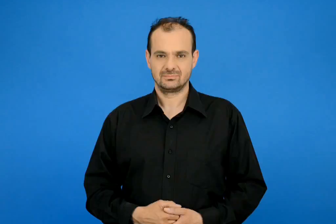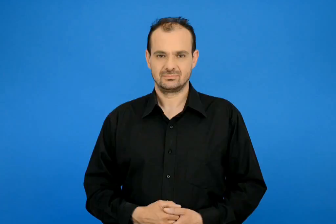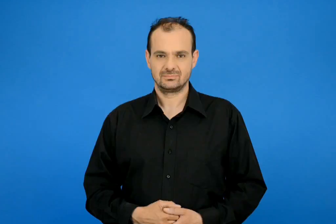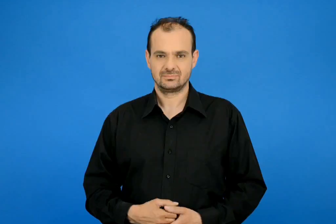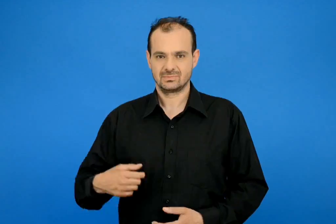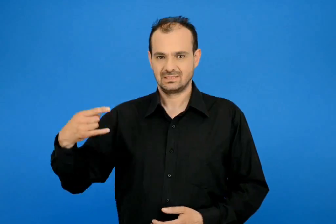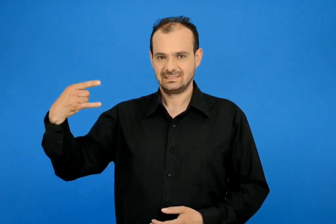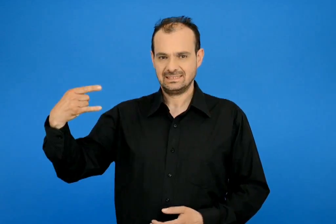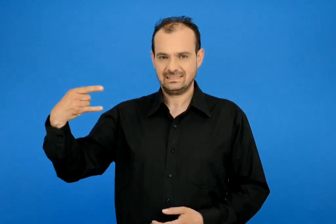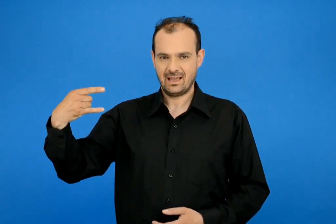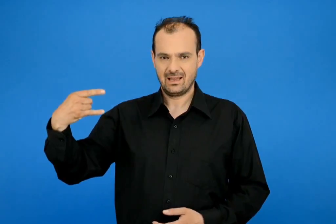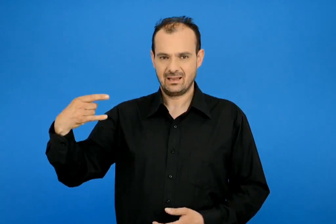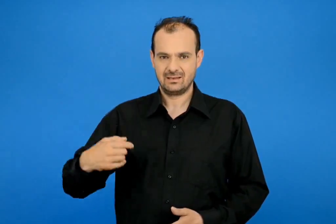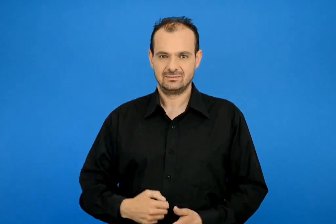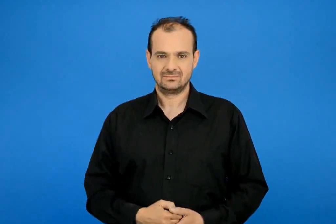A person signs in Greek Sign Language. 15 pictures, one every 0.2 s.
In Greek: ζητά
